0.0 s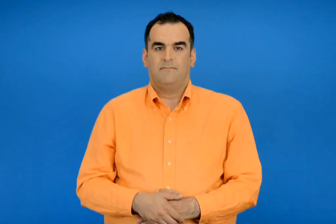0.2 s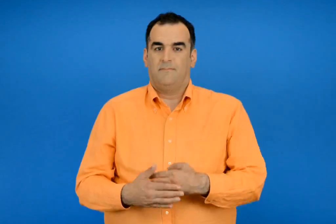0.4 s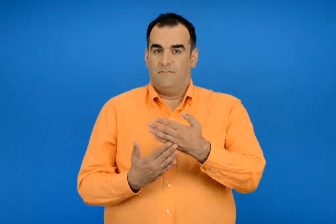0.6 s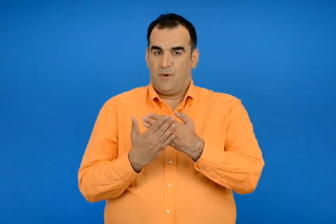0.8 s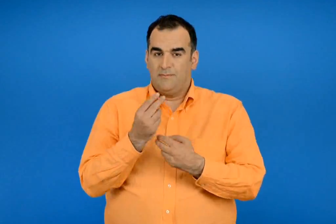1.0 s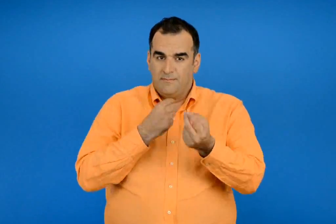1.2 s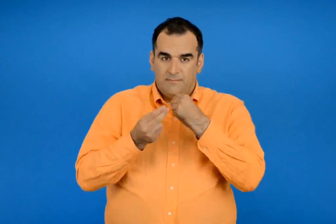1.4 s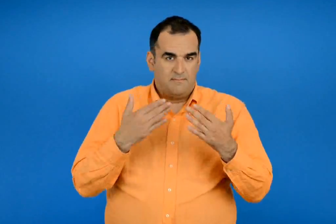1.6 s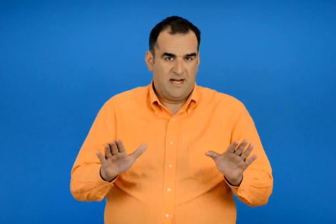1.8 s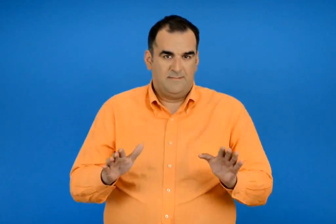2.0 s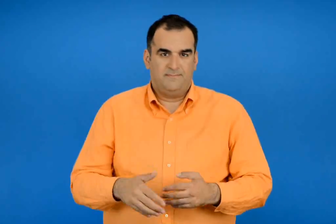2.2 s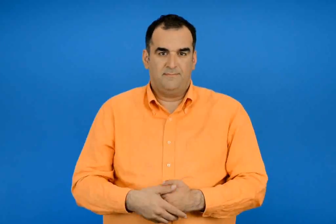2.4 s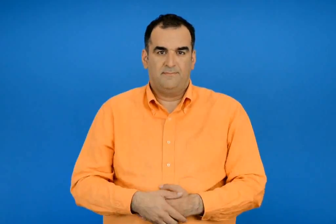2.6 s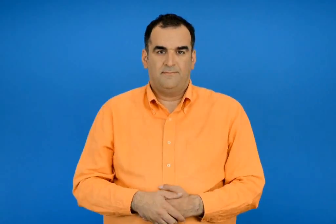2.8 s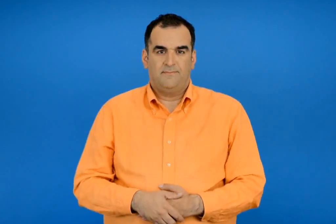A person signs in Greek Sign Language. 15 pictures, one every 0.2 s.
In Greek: το φαγητό που έφαγε το πρωί
